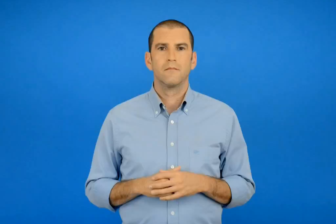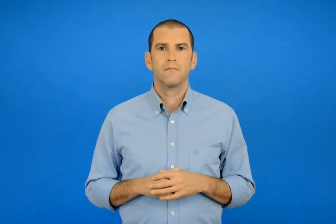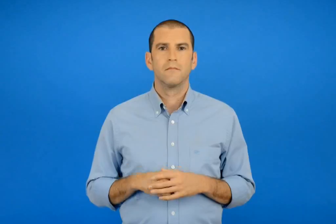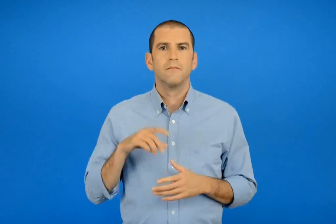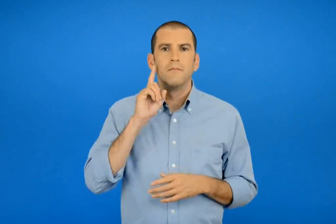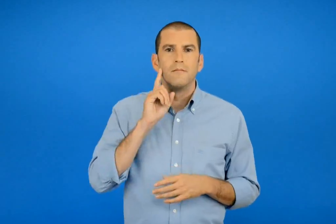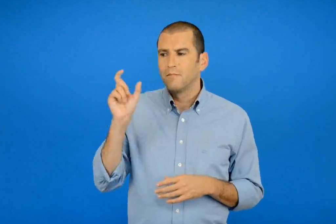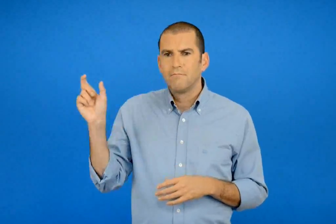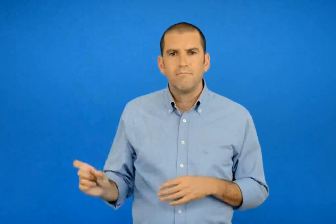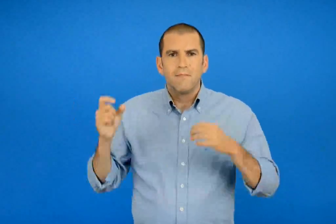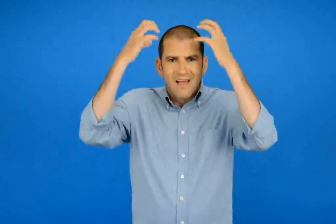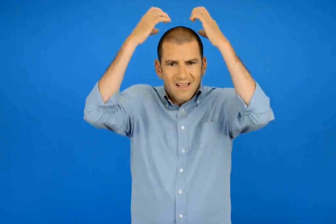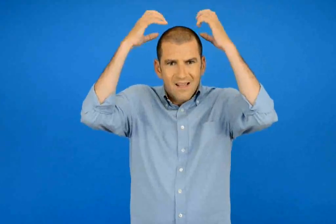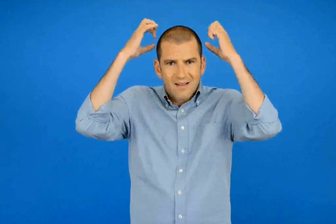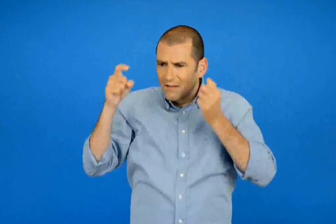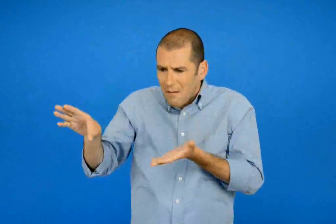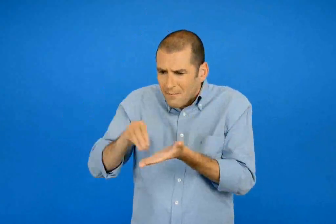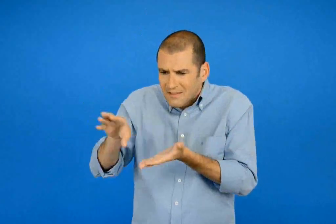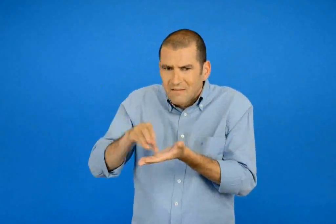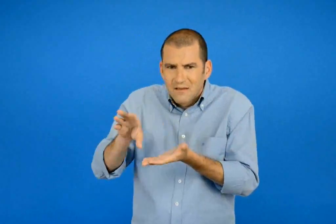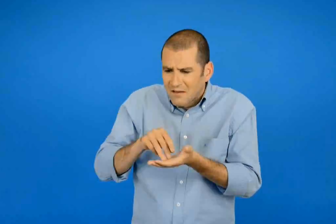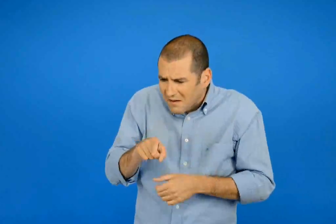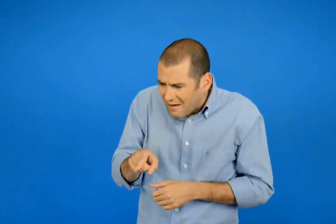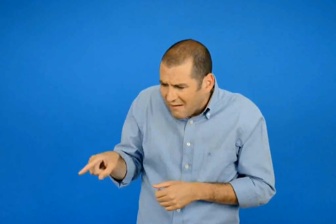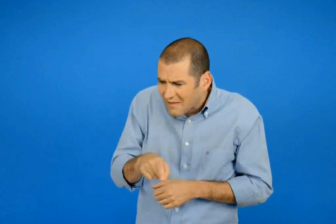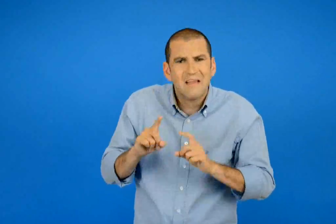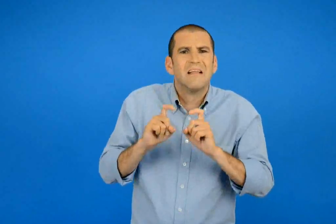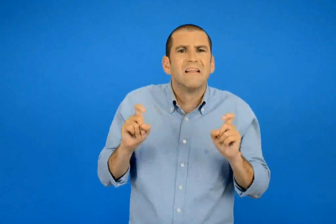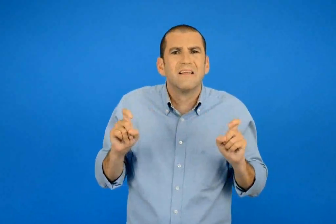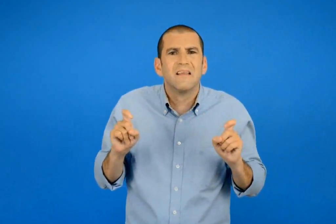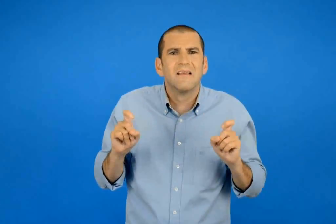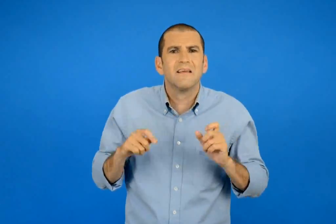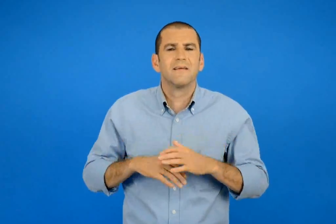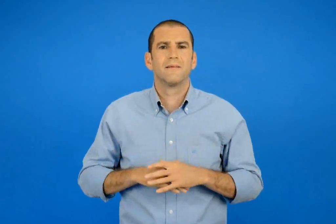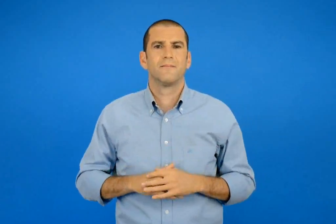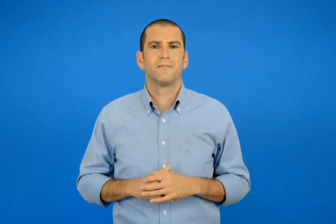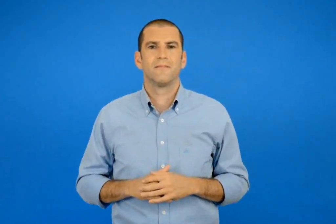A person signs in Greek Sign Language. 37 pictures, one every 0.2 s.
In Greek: τι είναι αυτά που μαζεύει η γαλήνη ;
